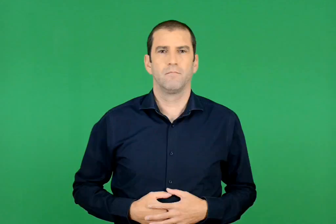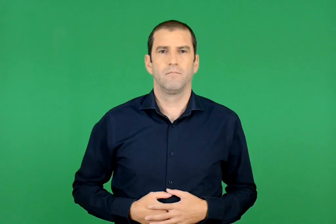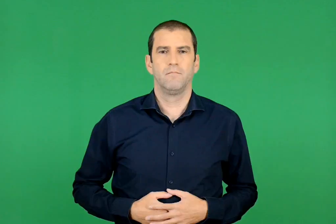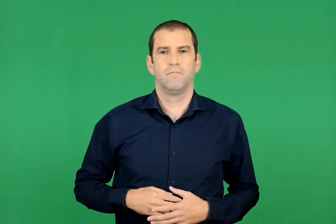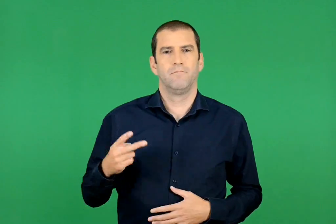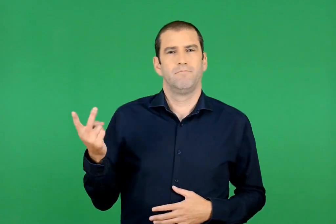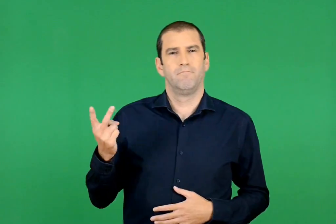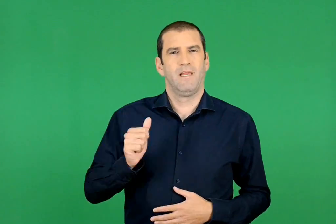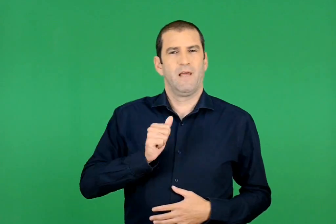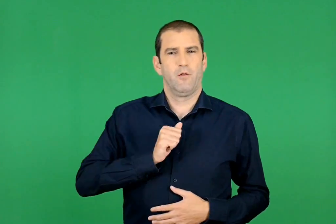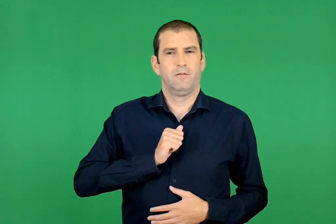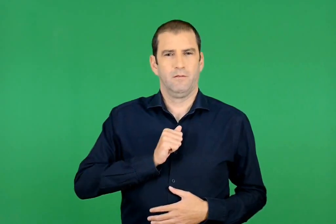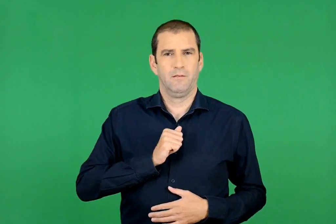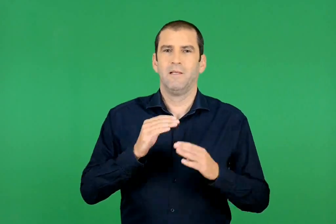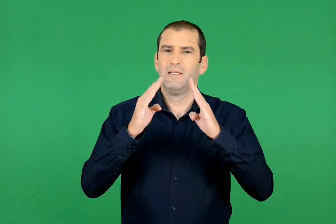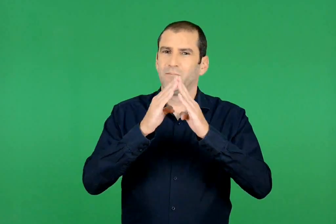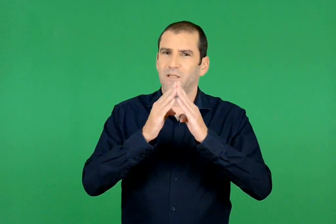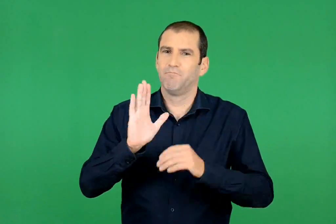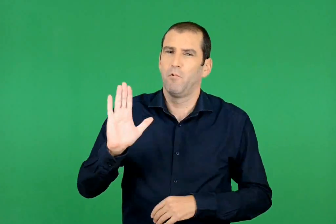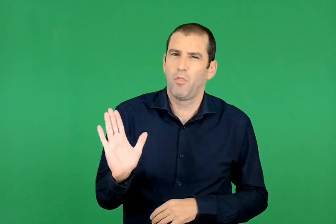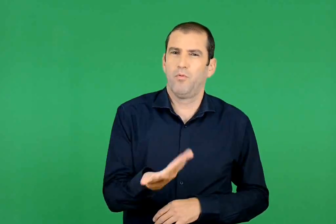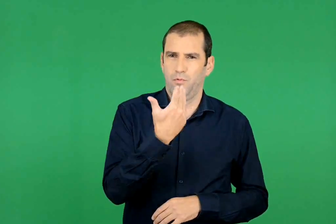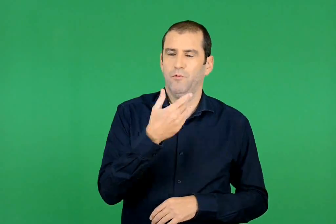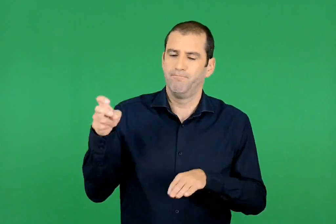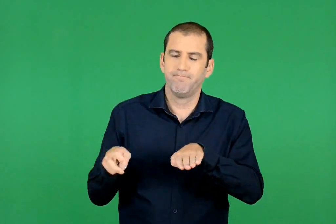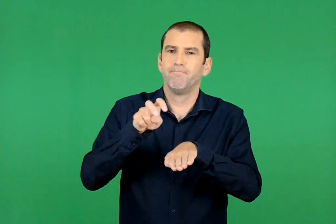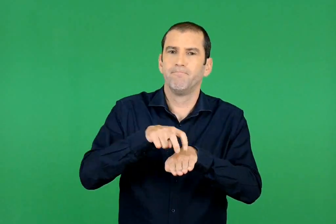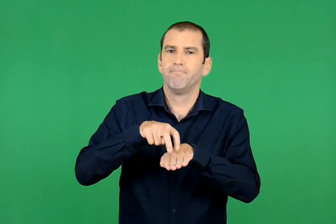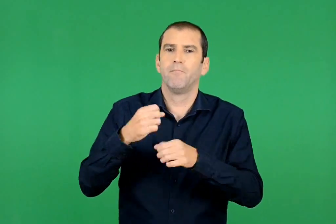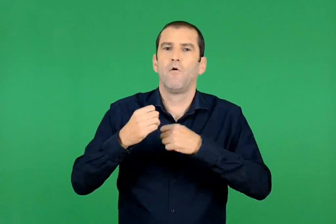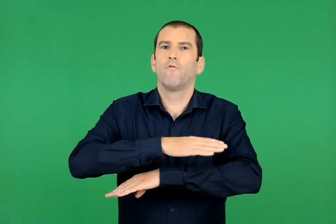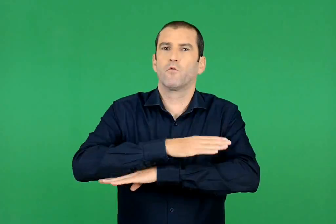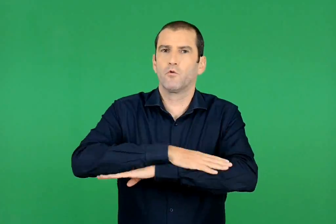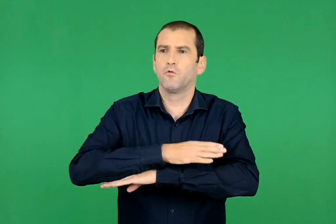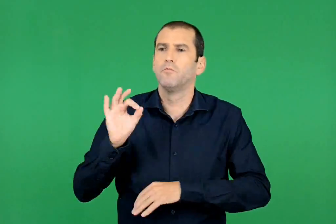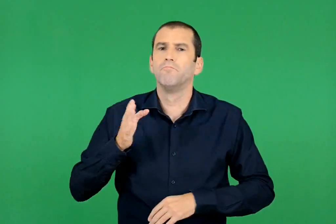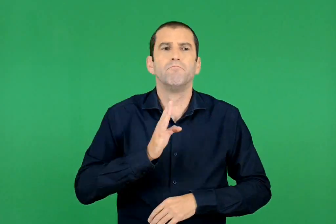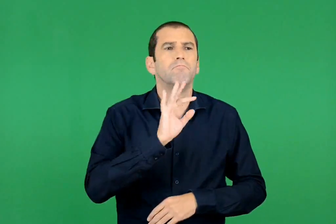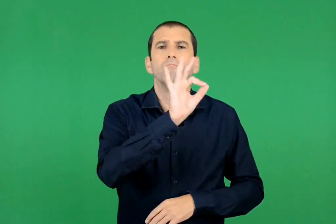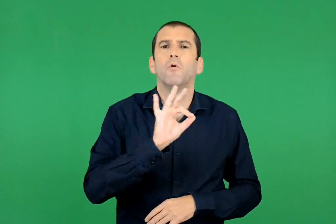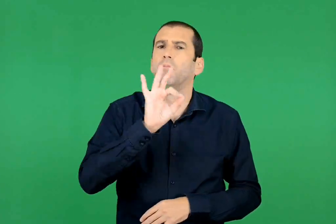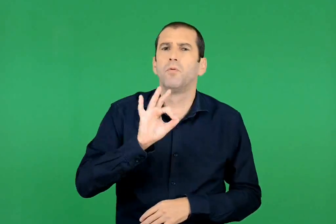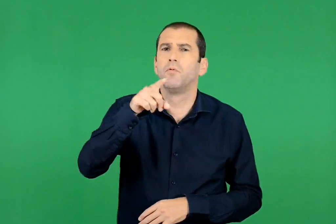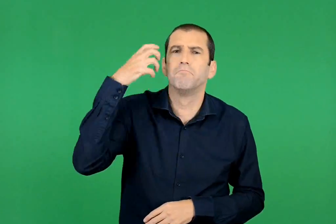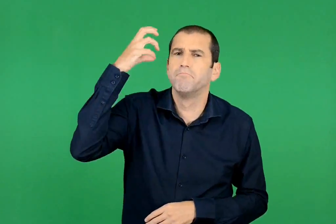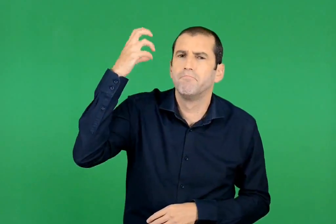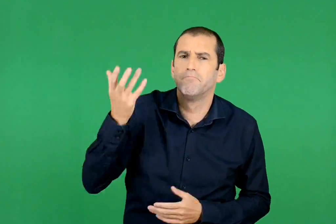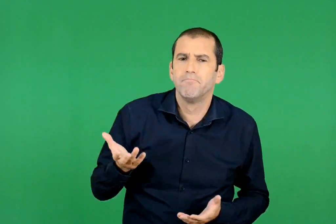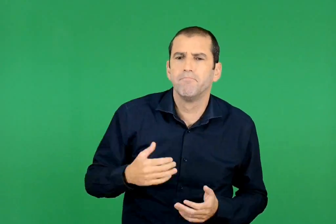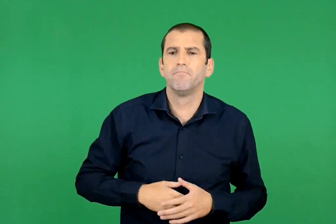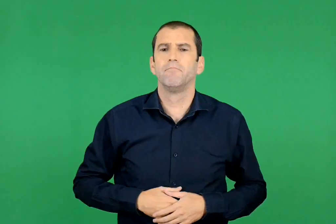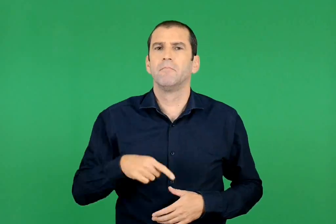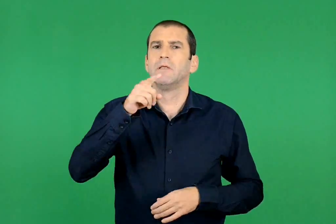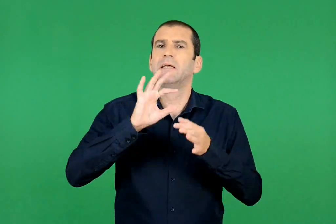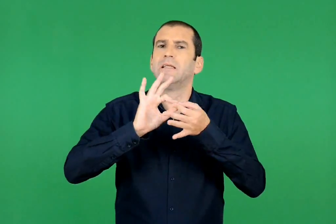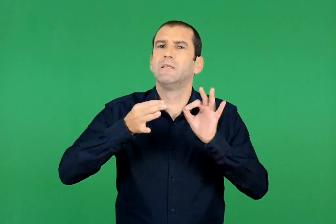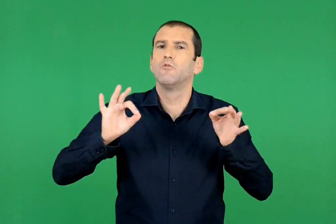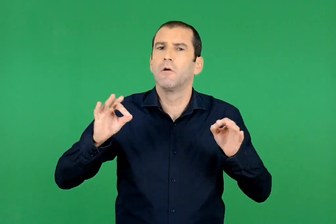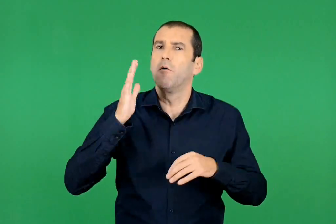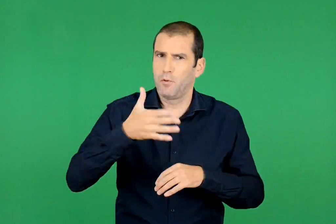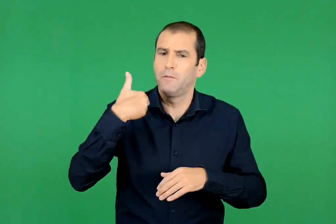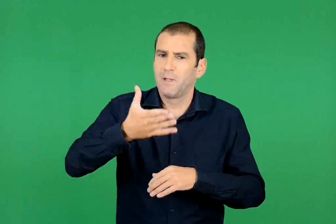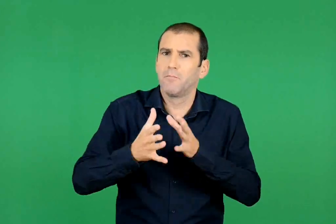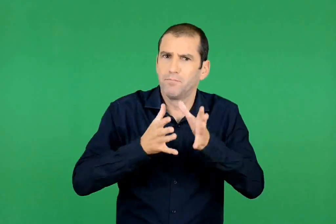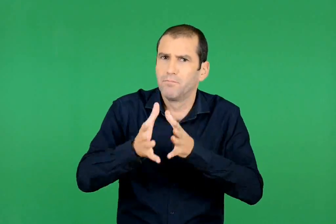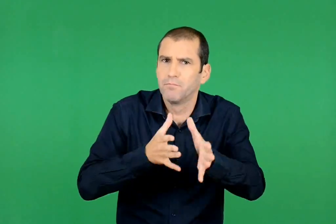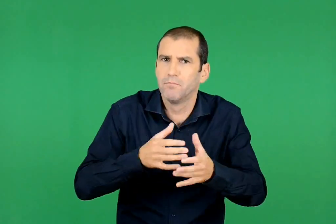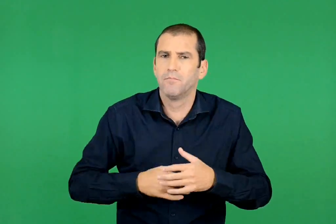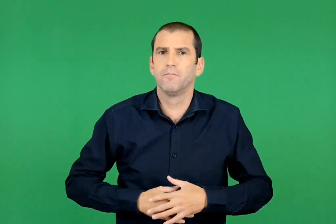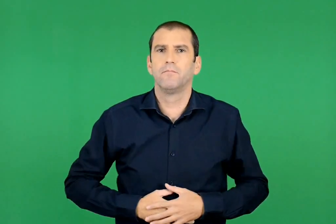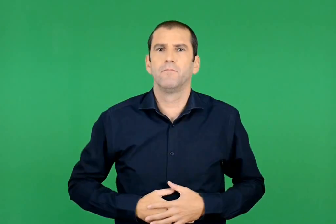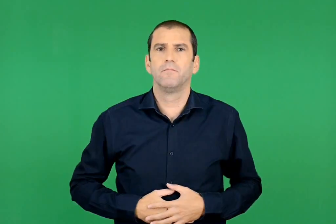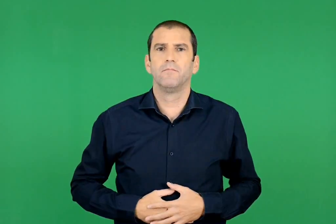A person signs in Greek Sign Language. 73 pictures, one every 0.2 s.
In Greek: πού φαντάζεστε ότι πήγαν με το φορτηγό οι ιδιοκτήτες , όταν διώχτηκαν από το σπίτι τους ; μπορείτε να συνεχίσετε την ιστορία ;
